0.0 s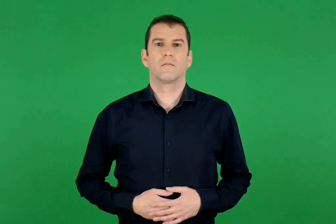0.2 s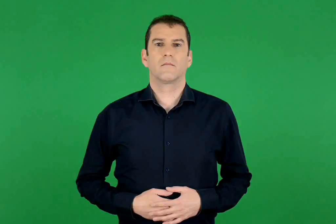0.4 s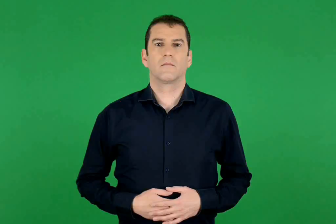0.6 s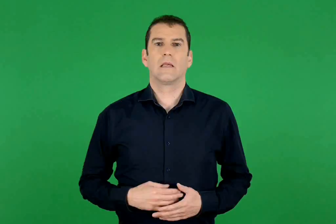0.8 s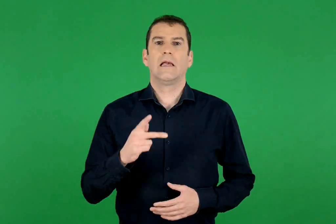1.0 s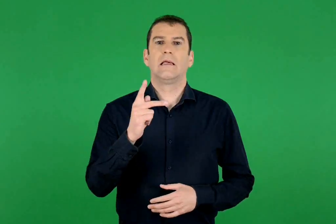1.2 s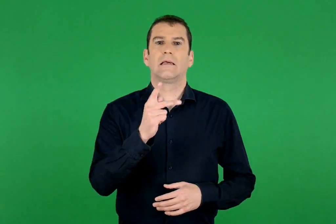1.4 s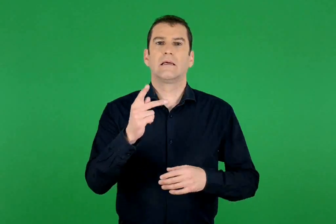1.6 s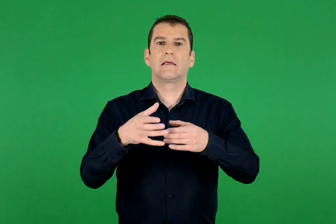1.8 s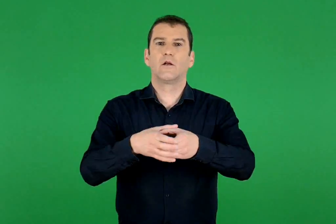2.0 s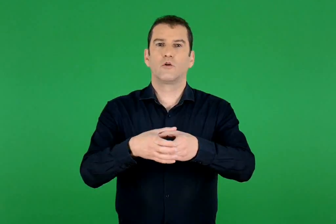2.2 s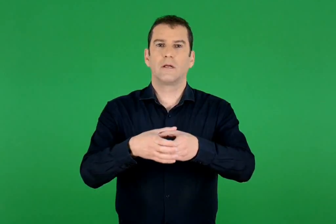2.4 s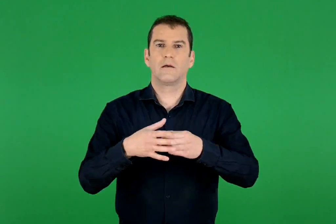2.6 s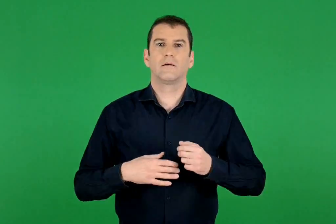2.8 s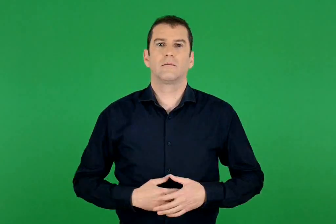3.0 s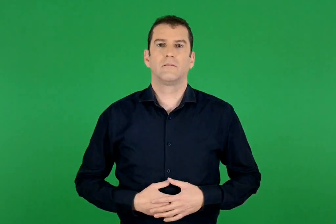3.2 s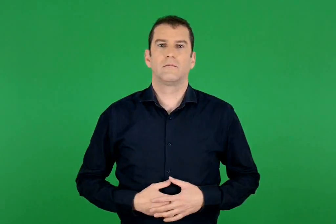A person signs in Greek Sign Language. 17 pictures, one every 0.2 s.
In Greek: κοινότητα
